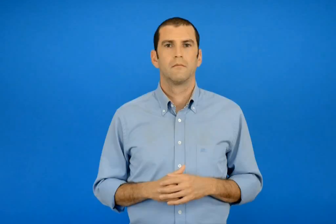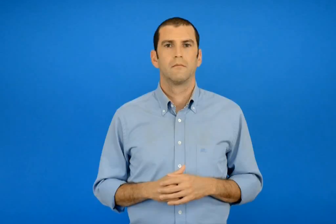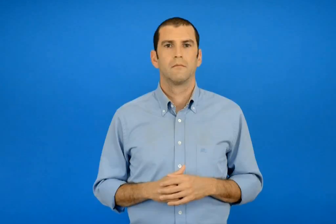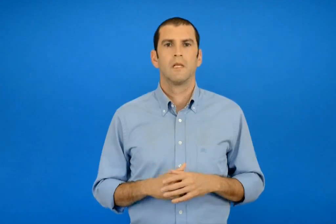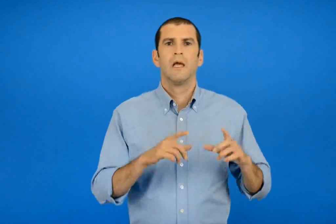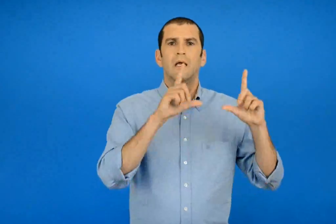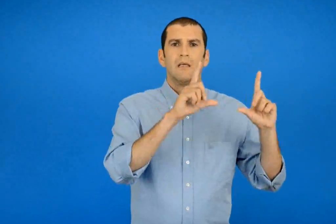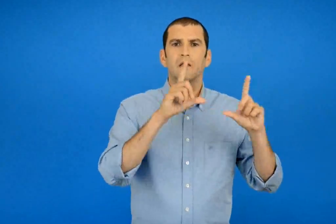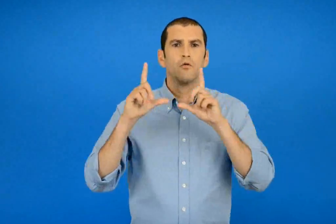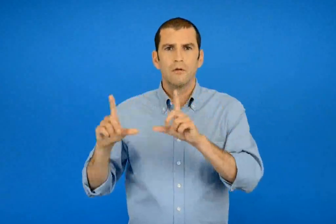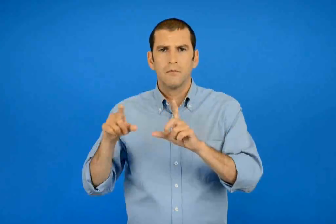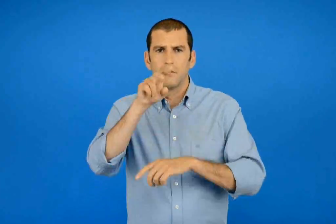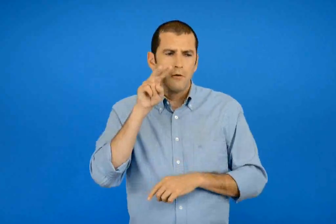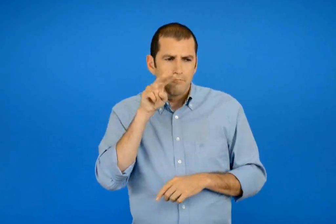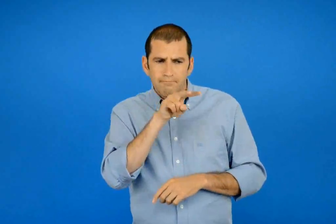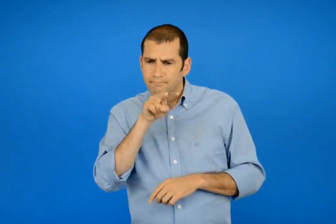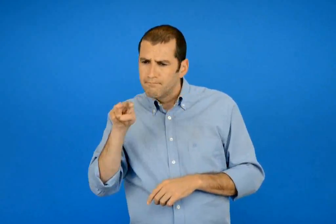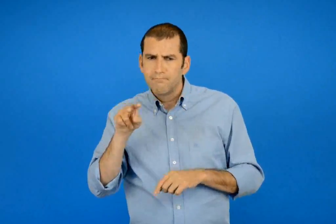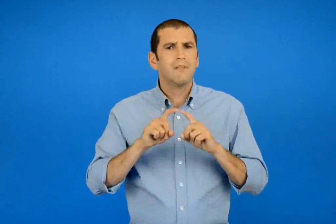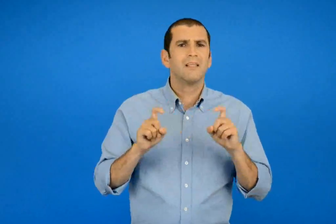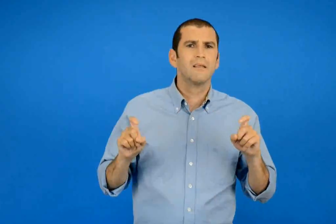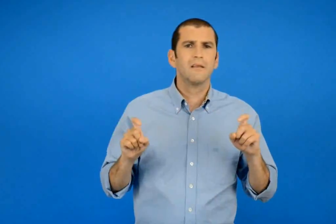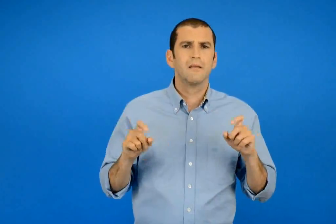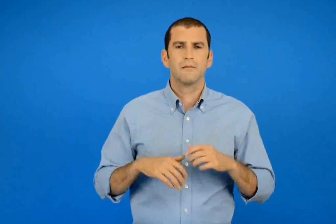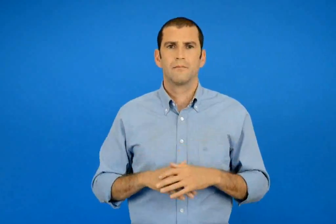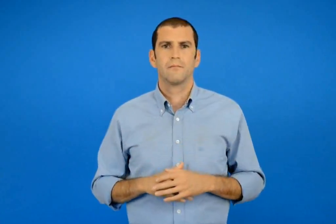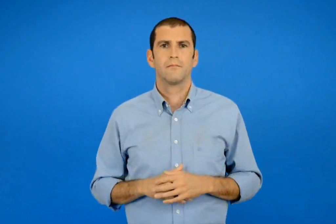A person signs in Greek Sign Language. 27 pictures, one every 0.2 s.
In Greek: τι βλέπεις στις εικόνες ;
